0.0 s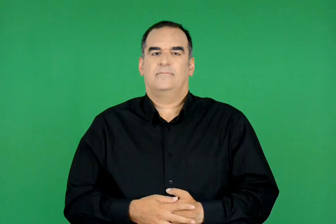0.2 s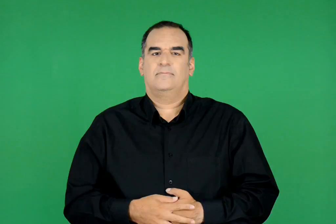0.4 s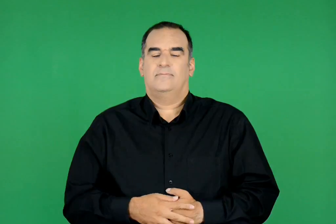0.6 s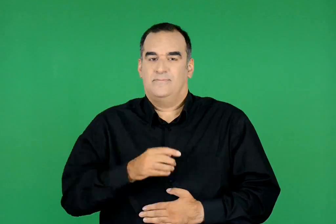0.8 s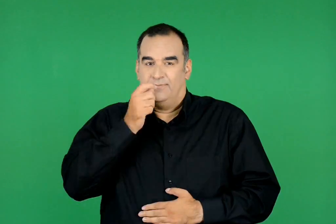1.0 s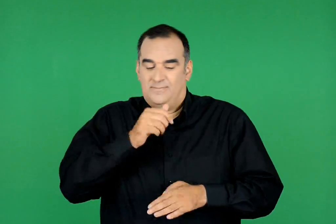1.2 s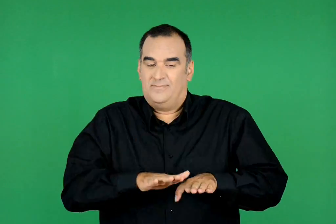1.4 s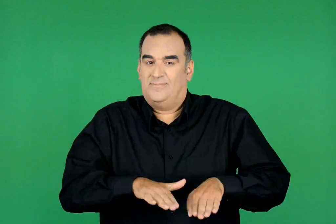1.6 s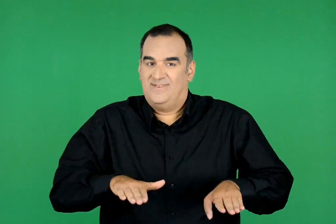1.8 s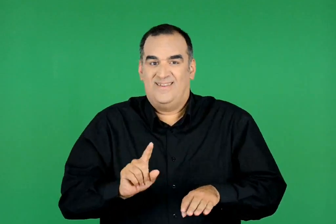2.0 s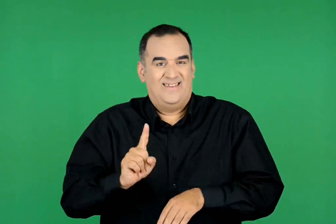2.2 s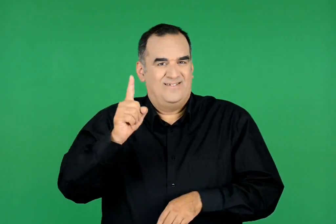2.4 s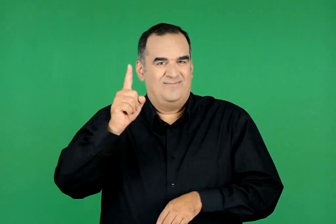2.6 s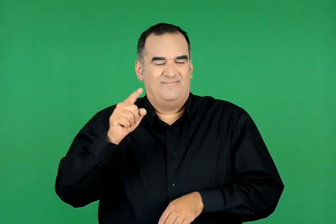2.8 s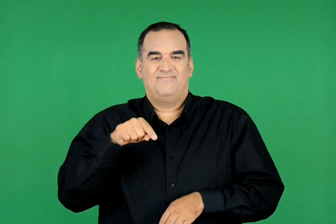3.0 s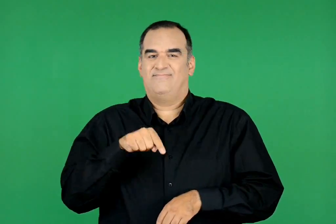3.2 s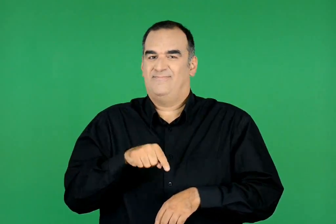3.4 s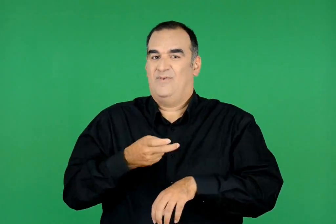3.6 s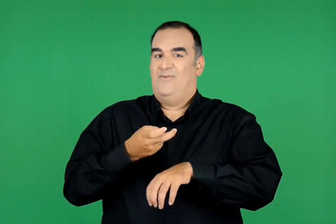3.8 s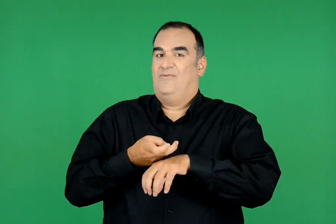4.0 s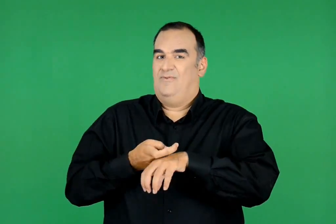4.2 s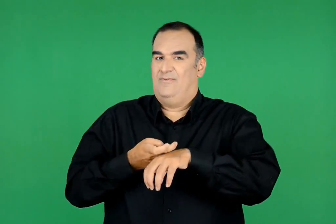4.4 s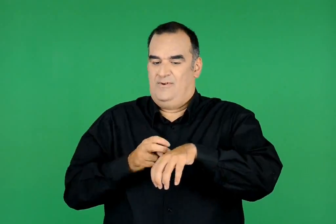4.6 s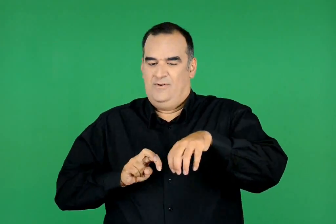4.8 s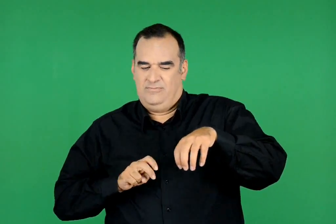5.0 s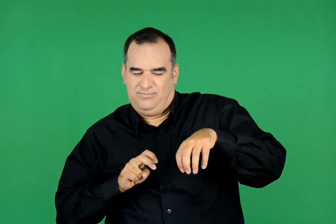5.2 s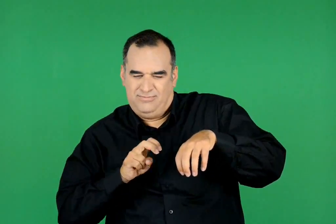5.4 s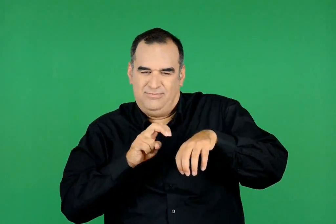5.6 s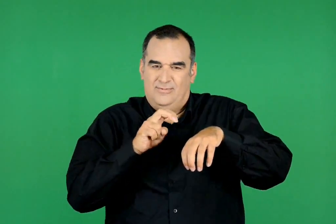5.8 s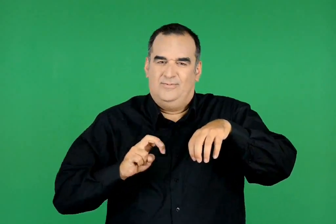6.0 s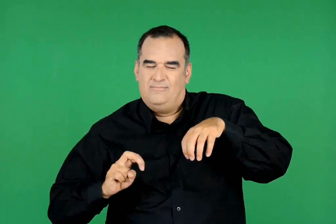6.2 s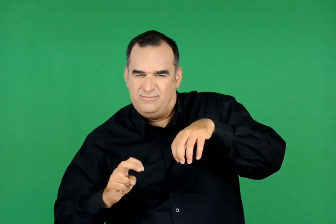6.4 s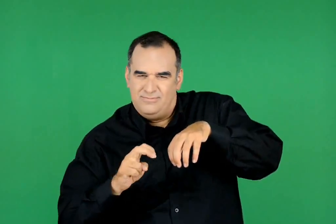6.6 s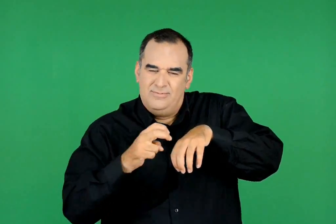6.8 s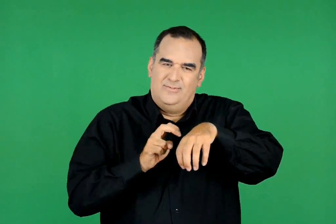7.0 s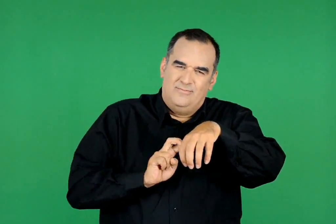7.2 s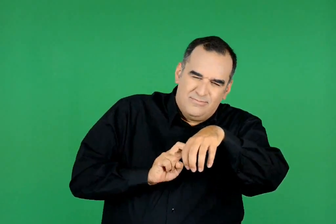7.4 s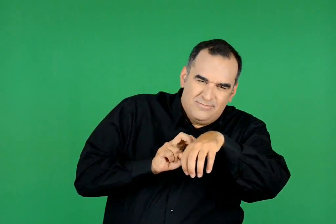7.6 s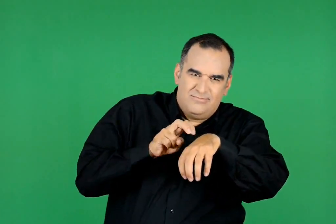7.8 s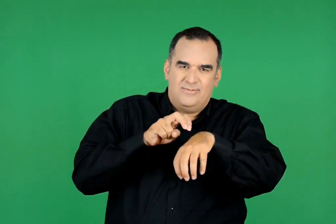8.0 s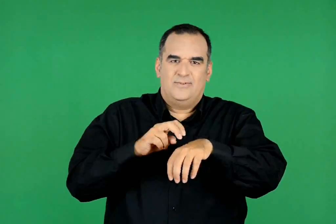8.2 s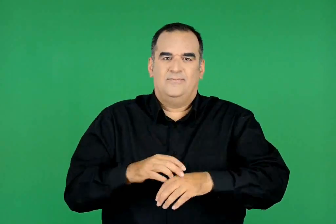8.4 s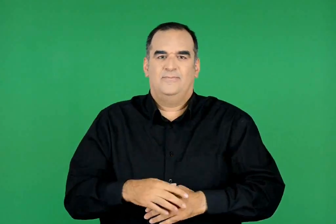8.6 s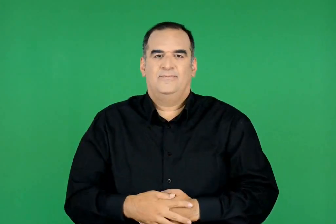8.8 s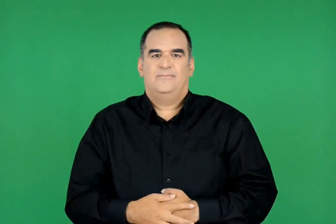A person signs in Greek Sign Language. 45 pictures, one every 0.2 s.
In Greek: οι μικροί ταξιδιώτες ανεβαίνουν στο βουνό
